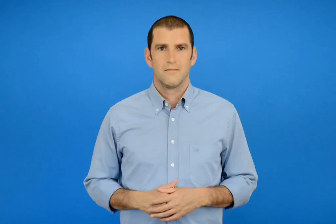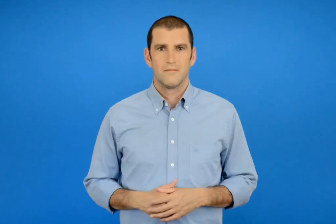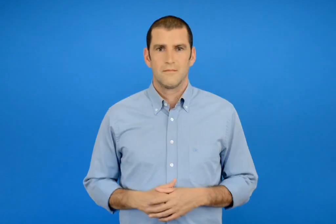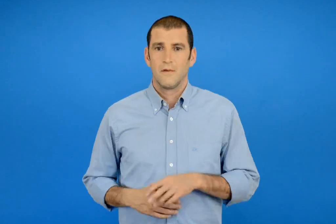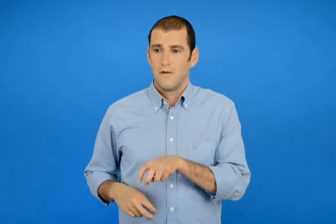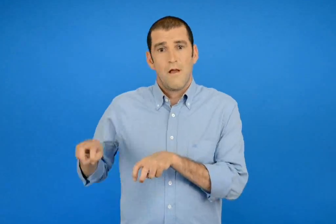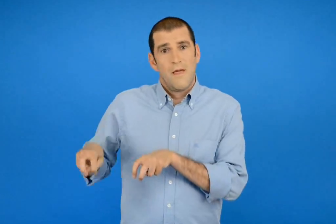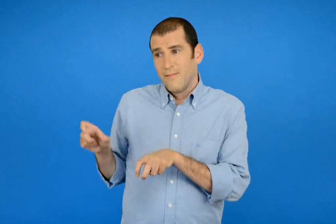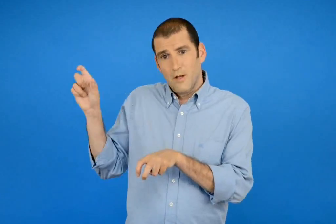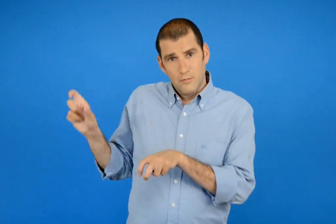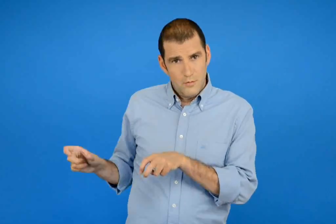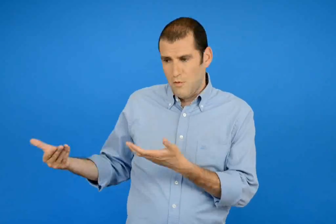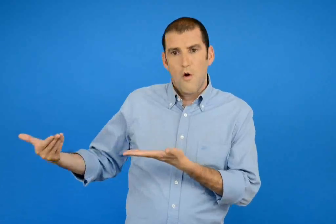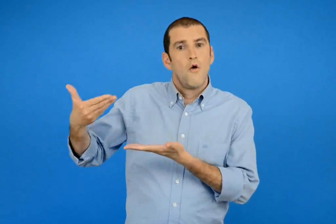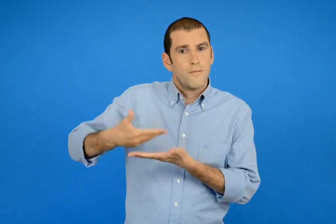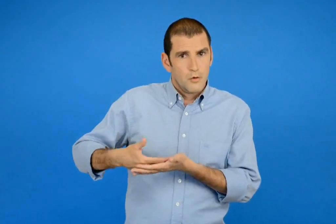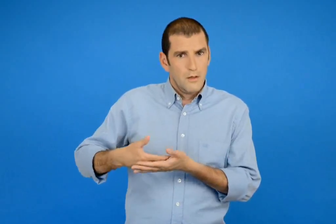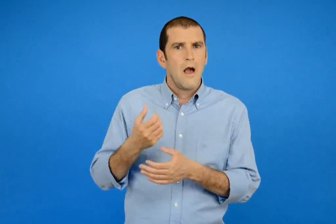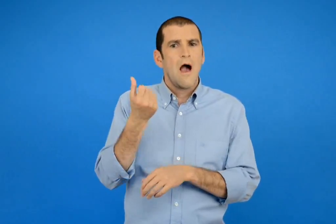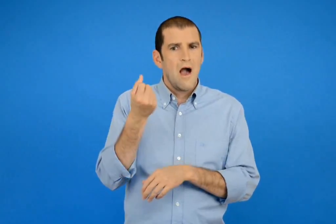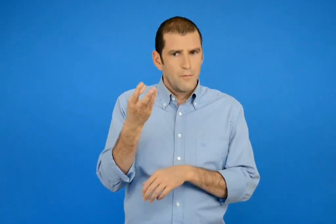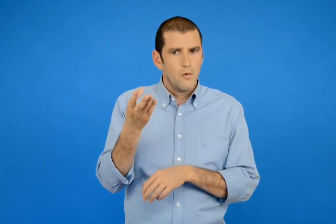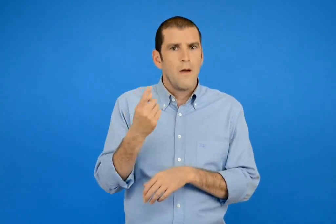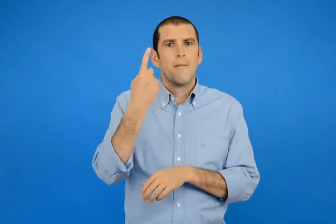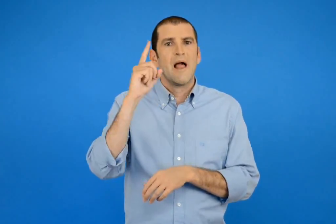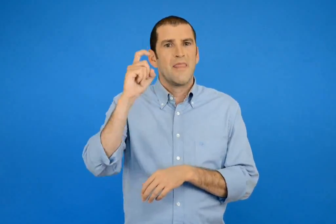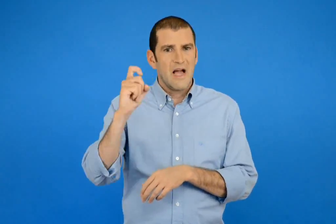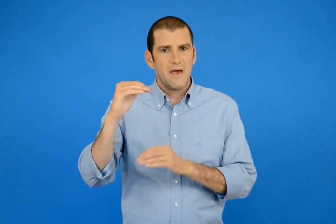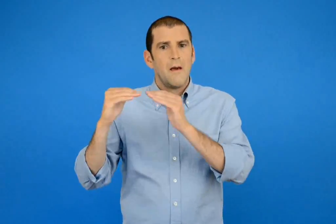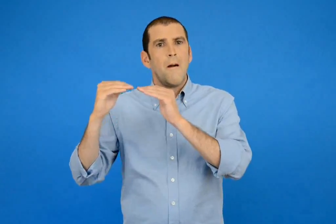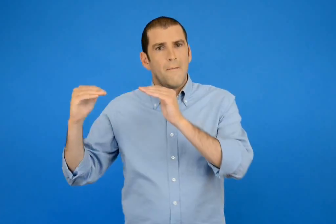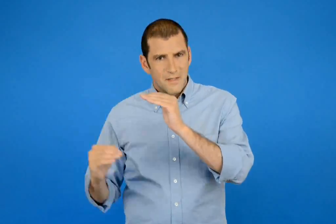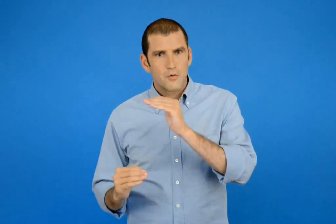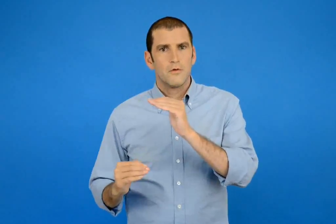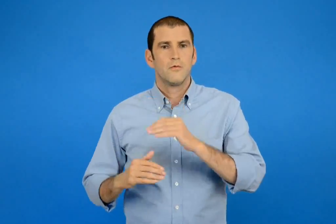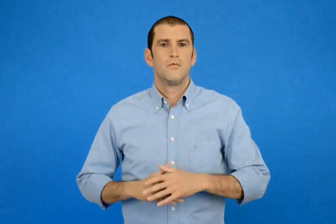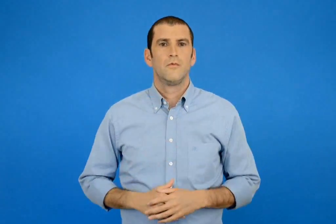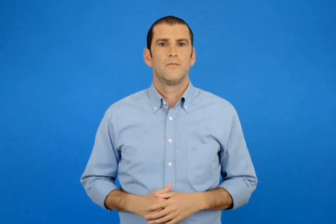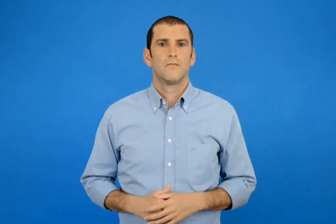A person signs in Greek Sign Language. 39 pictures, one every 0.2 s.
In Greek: ο διπλανός μου προτείνει τον αριθμό που είναι 1 δεκάδα μικρότερος
